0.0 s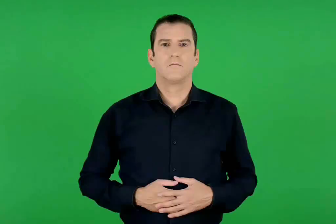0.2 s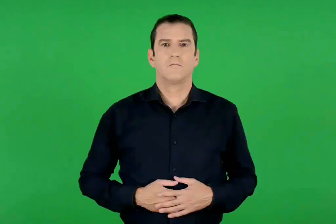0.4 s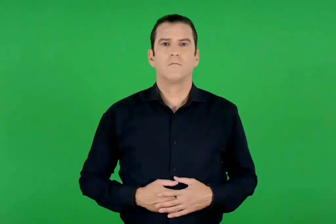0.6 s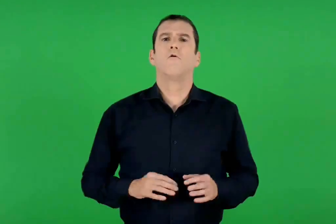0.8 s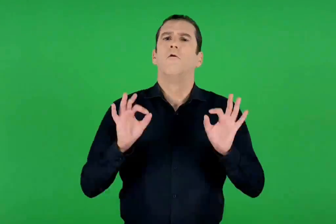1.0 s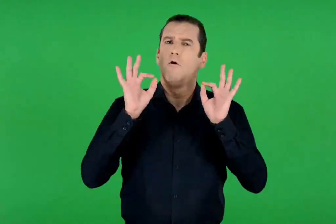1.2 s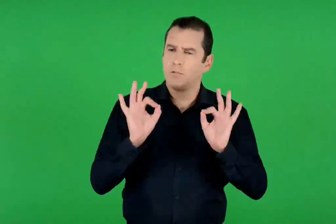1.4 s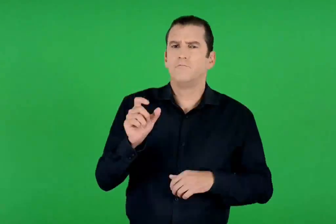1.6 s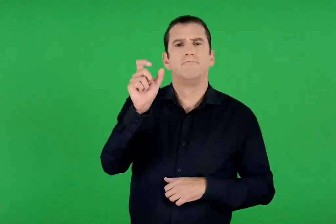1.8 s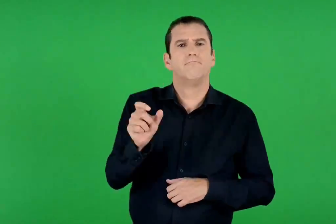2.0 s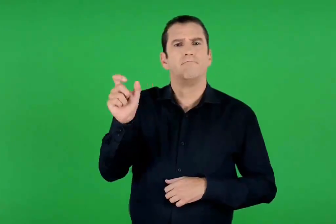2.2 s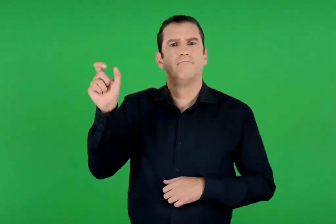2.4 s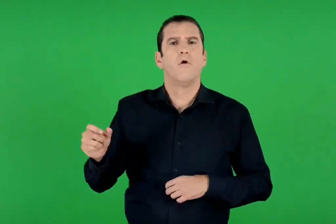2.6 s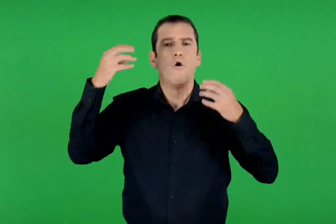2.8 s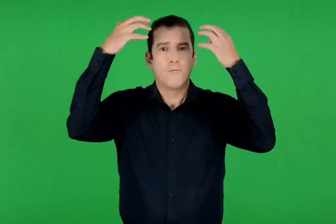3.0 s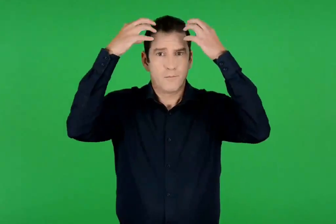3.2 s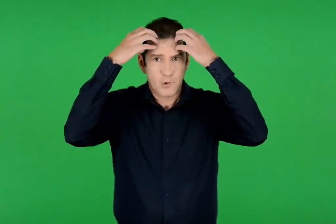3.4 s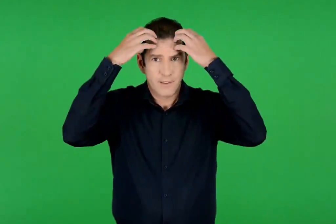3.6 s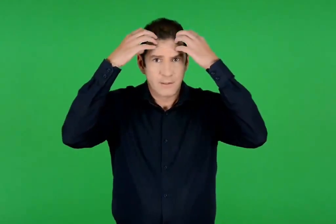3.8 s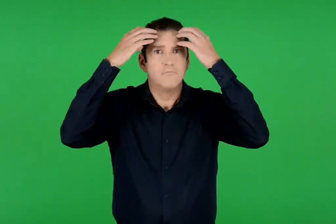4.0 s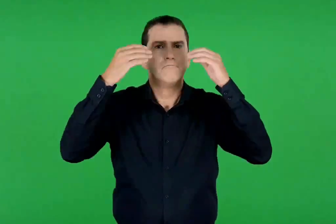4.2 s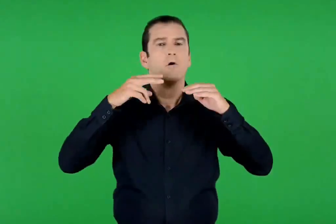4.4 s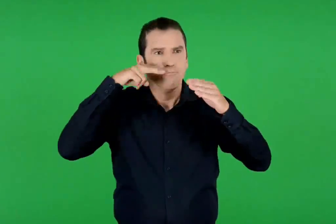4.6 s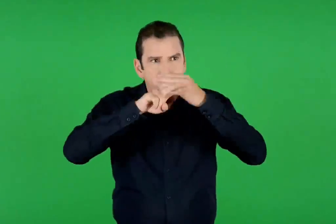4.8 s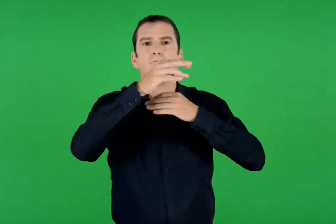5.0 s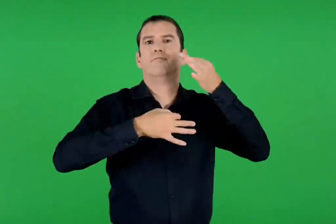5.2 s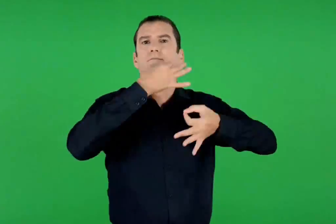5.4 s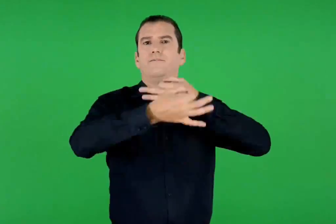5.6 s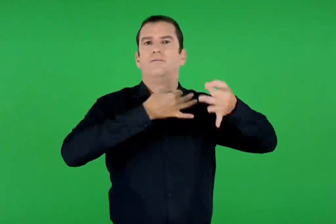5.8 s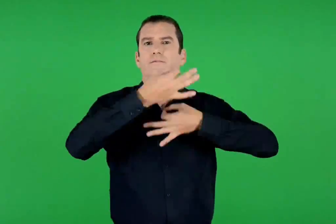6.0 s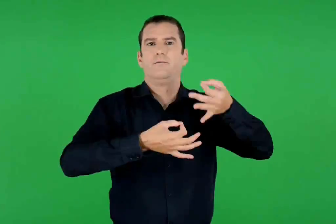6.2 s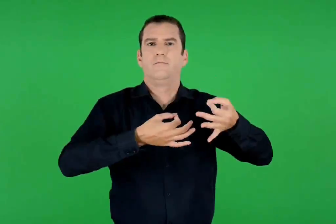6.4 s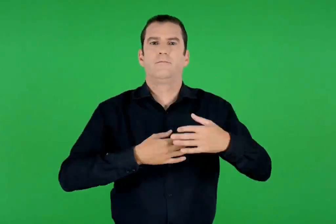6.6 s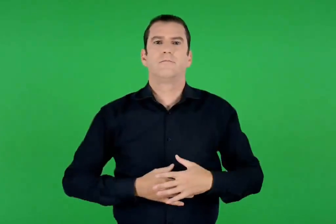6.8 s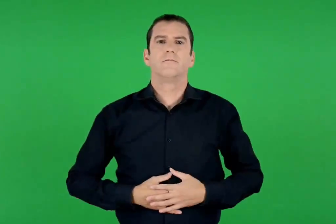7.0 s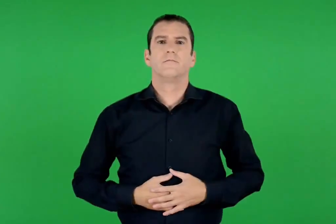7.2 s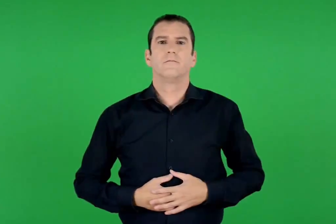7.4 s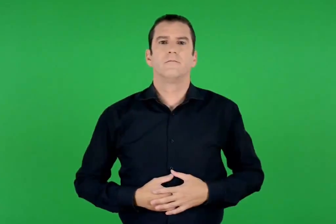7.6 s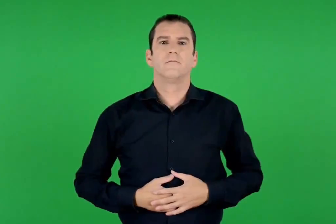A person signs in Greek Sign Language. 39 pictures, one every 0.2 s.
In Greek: όπως τον προανήγγειλαν οι προφήτες
